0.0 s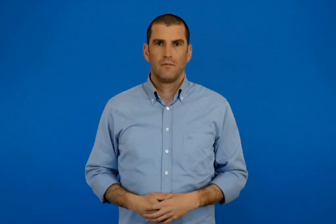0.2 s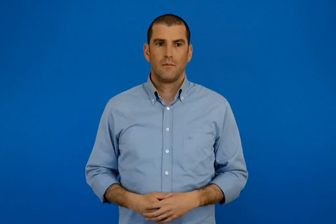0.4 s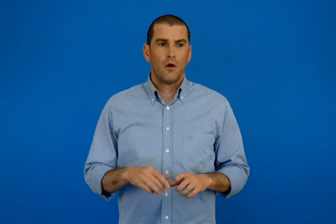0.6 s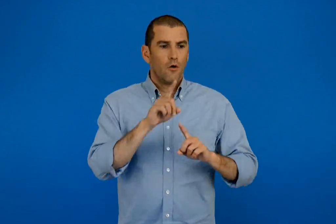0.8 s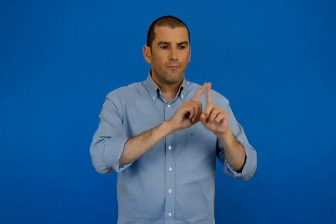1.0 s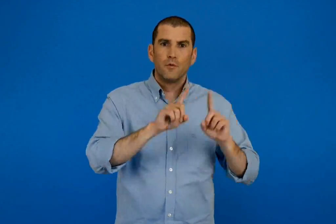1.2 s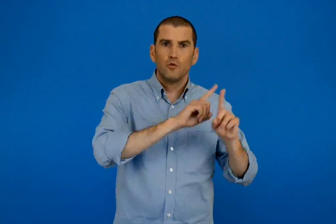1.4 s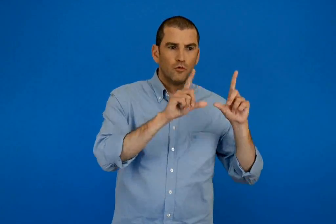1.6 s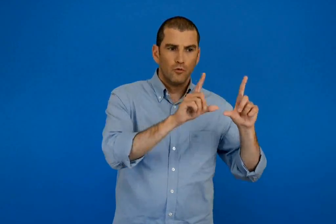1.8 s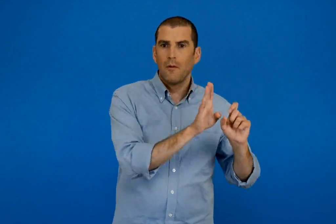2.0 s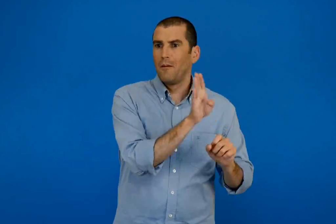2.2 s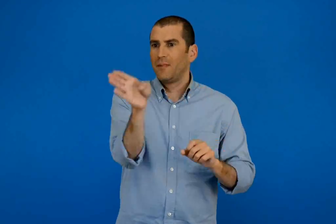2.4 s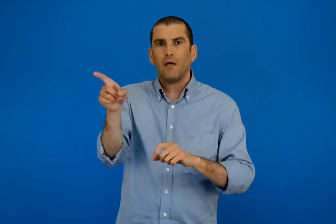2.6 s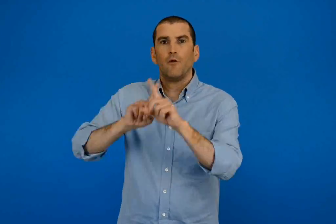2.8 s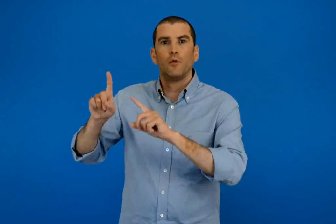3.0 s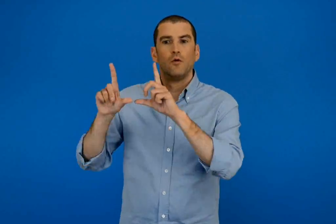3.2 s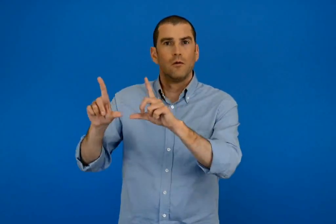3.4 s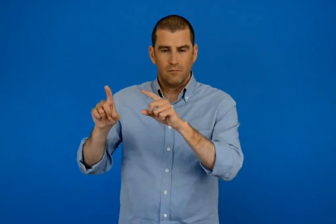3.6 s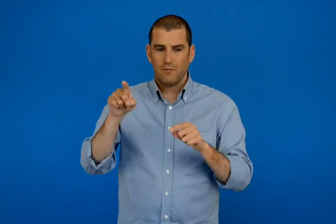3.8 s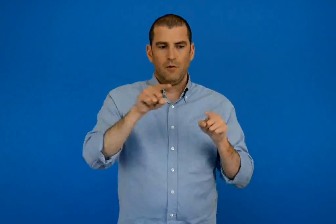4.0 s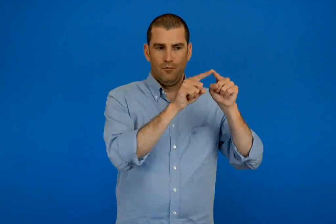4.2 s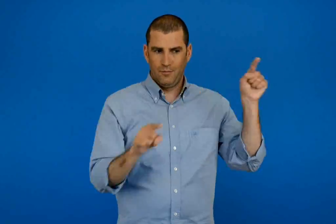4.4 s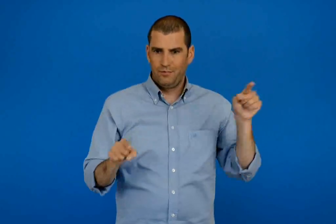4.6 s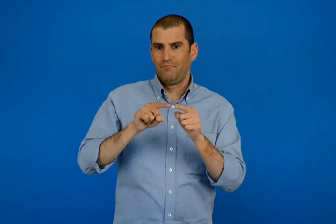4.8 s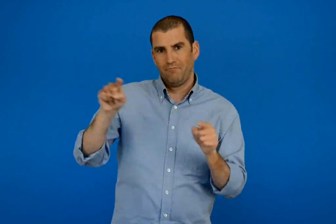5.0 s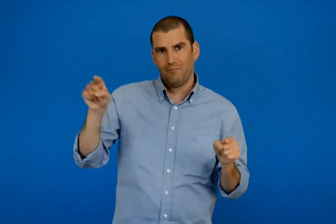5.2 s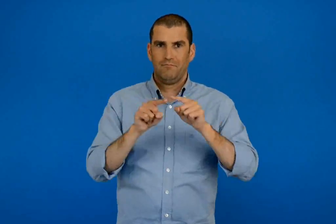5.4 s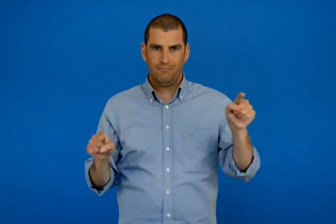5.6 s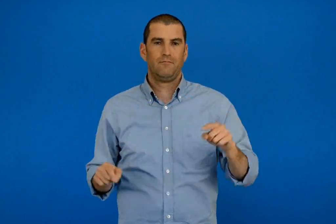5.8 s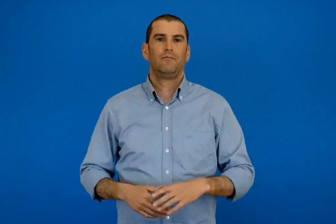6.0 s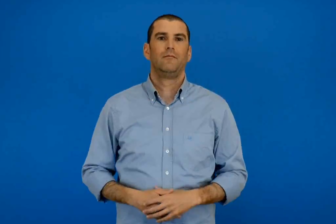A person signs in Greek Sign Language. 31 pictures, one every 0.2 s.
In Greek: ποιος πήγε σε ποιον ; ενώνουμε με γραμμές
